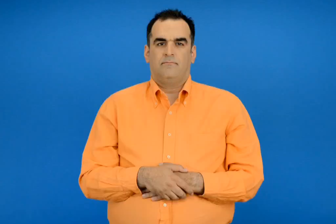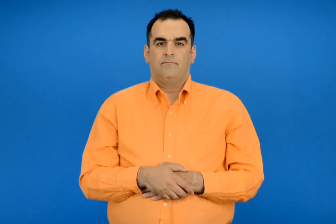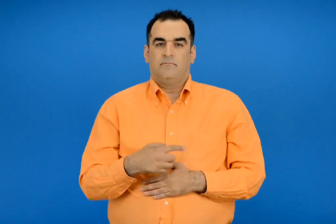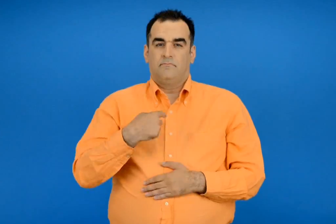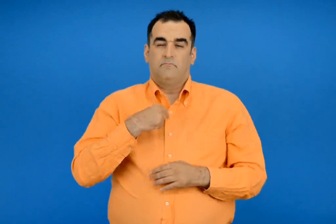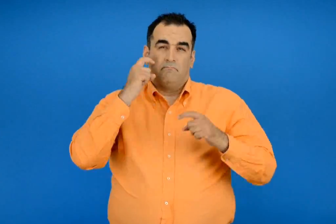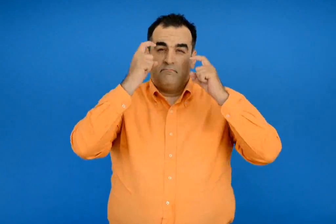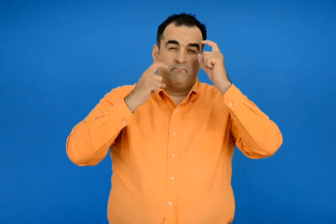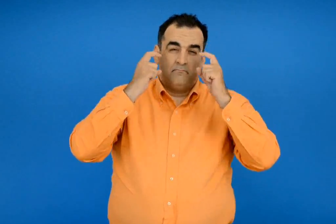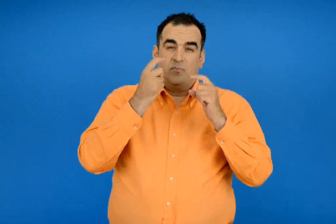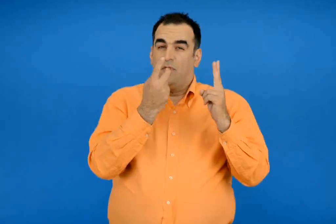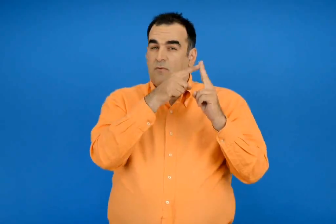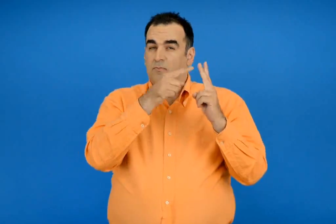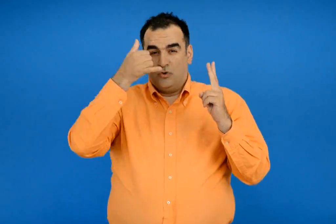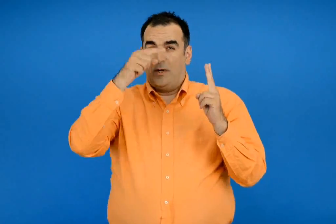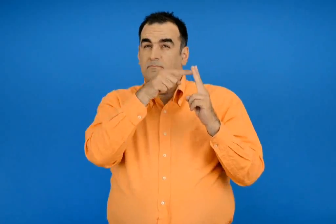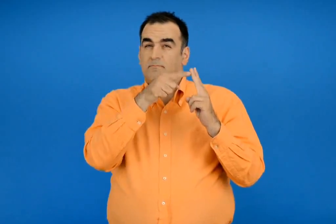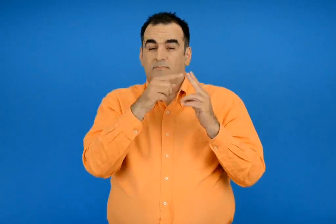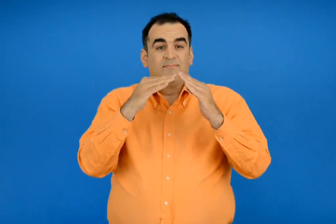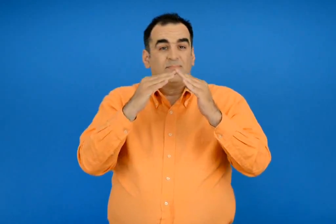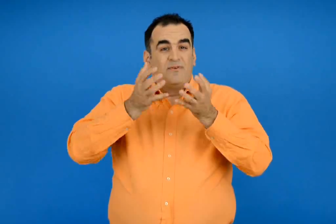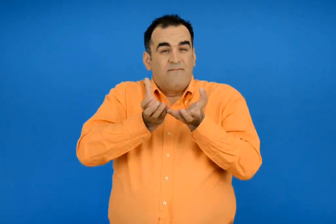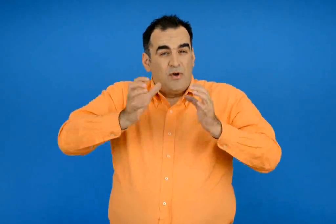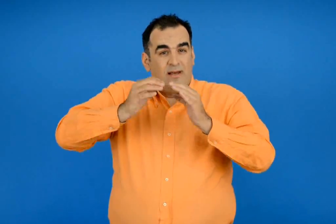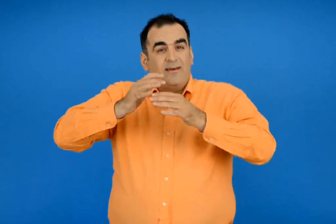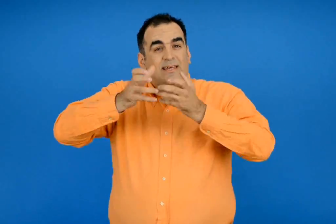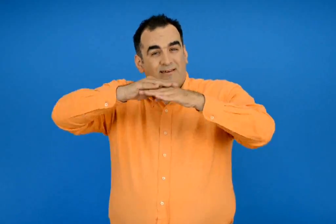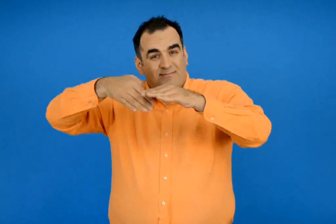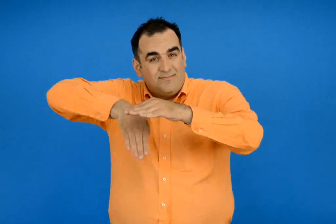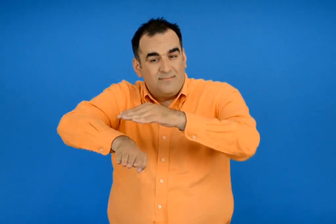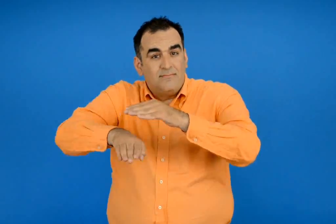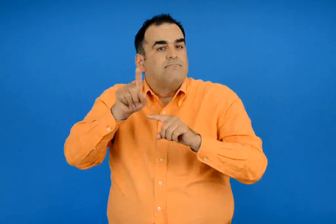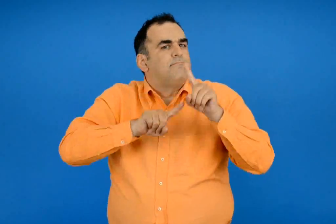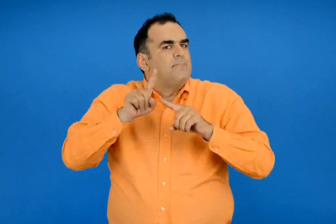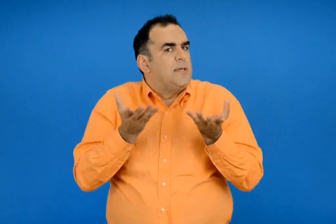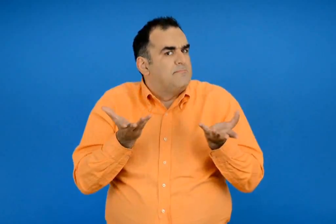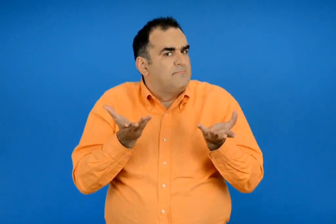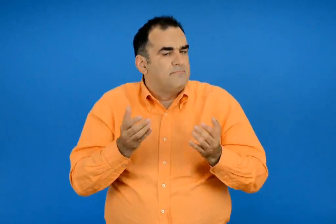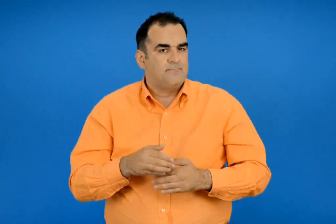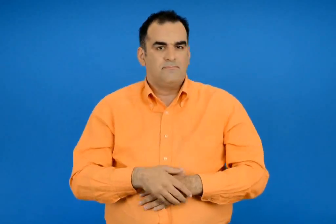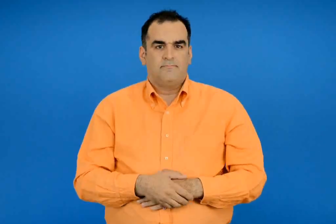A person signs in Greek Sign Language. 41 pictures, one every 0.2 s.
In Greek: σκέφτομαι δυο ζώα που έχουν τη φωλιά τους κάτω από τη γη και γραφώ ποια είναι
